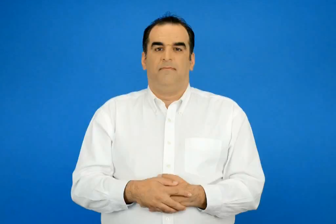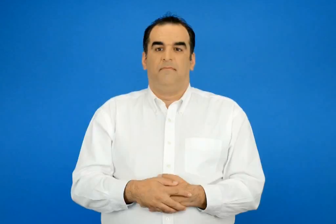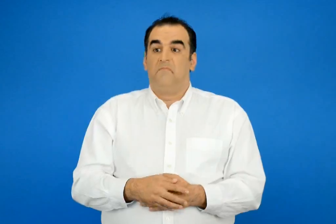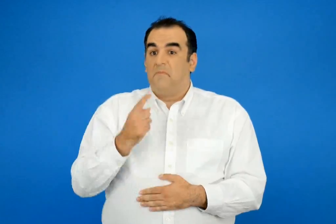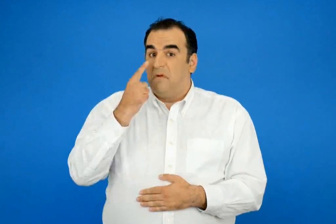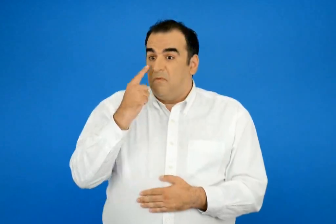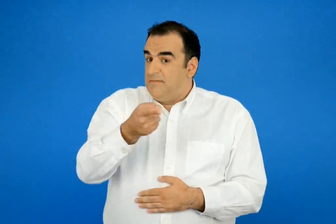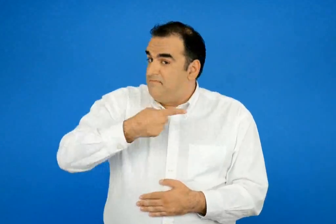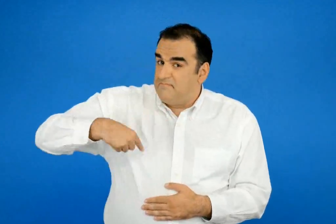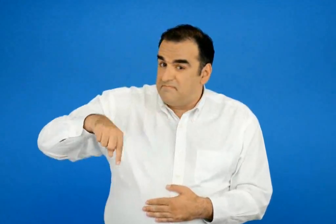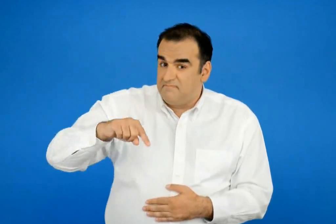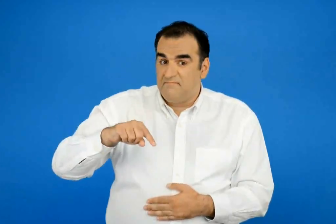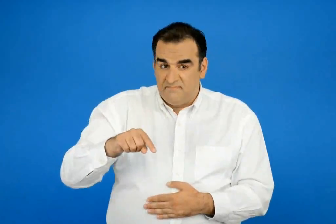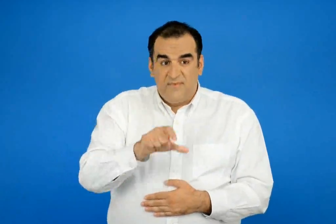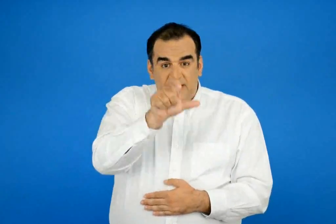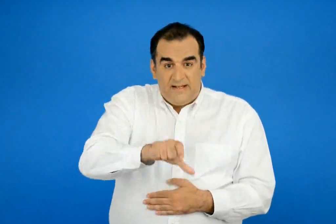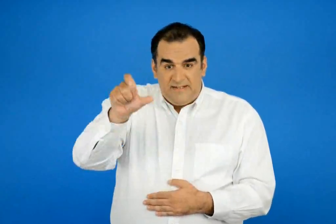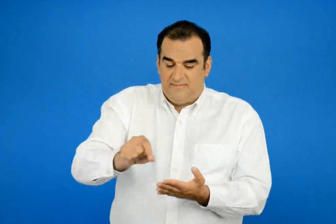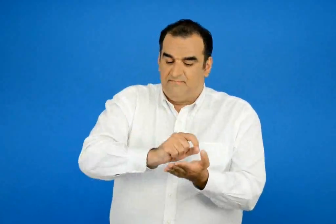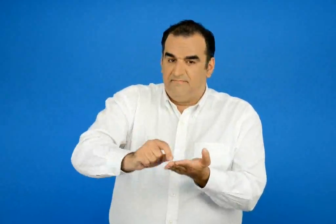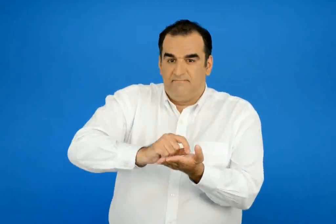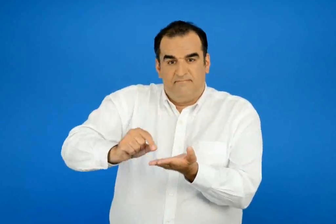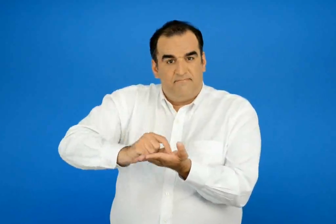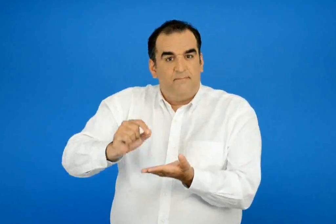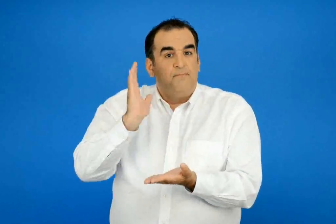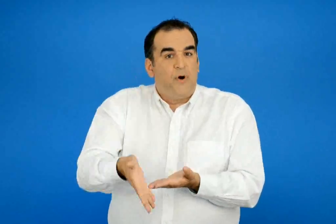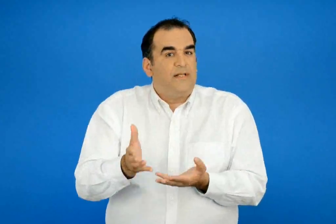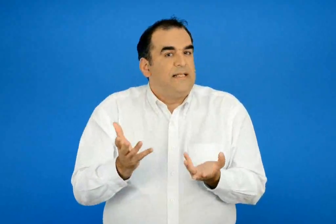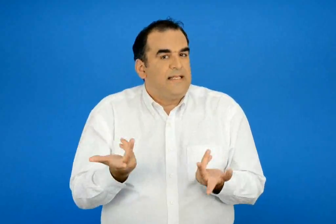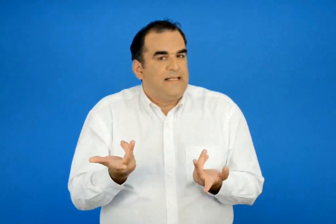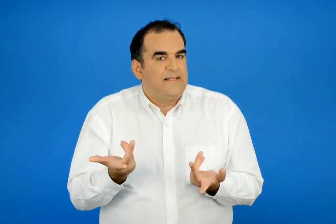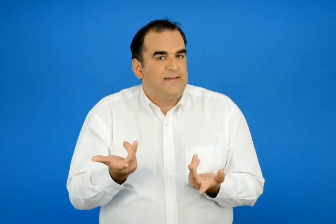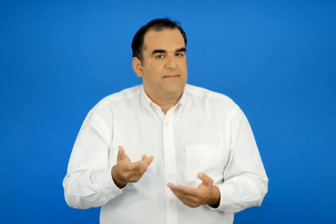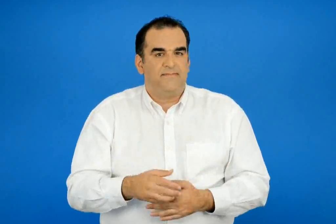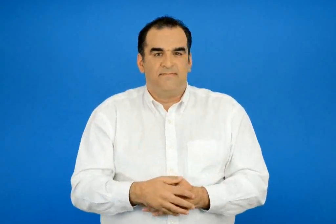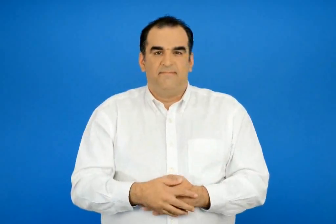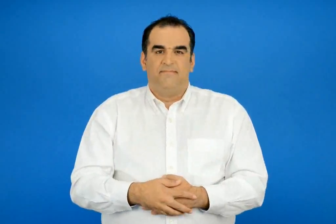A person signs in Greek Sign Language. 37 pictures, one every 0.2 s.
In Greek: να δούμε τι μπορεί να γράψει καθένας από εμάς
